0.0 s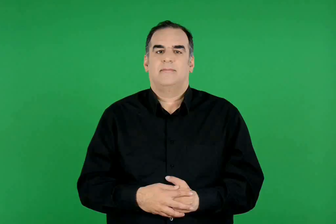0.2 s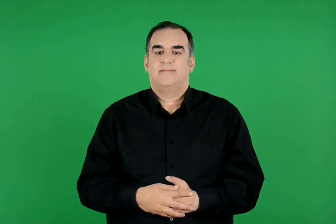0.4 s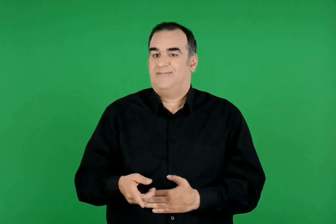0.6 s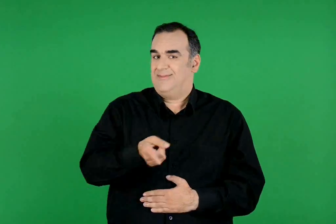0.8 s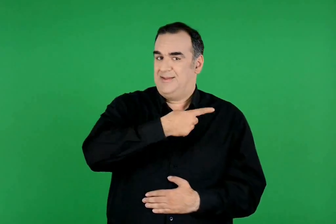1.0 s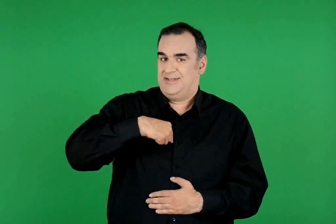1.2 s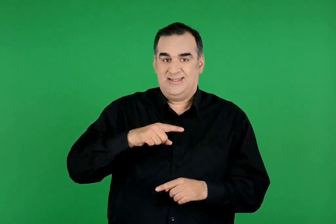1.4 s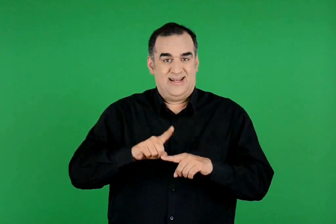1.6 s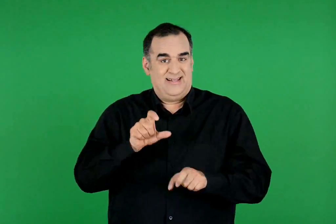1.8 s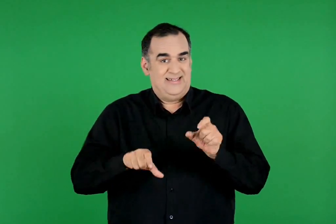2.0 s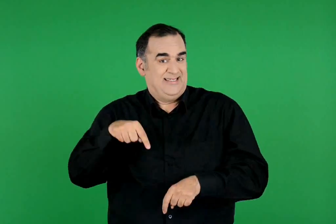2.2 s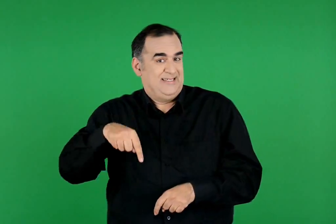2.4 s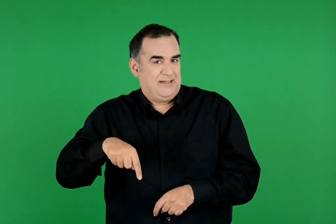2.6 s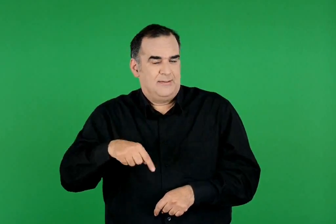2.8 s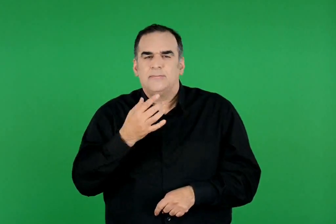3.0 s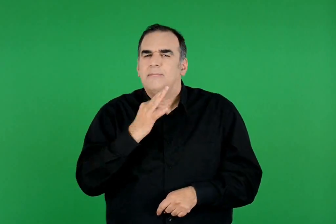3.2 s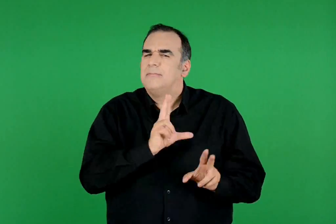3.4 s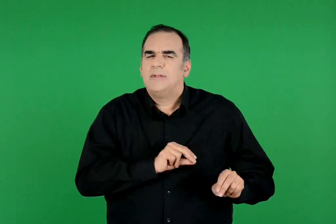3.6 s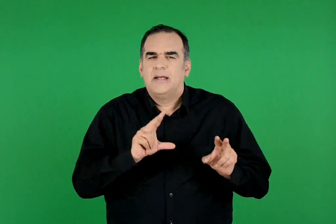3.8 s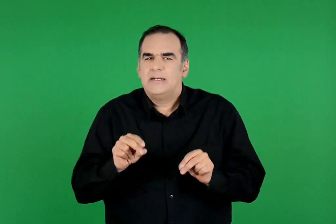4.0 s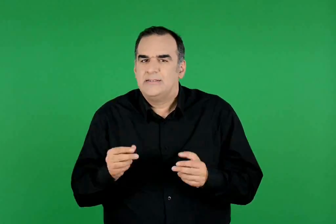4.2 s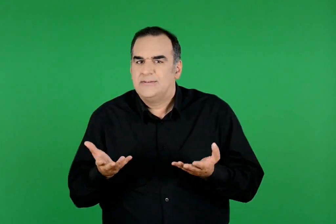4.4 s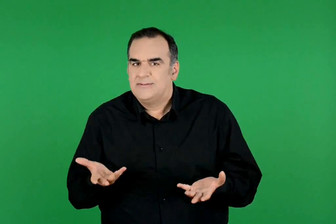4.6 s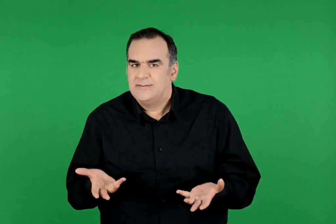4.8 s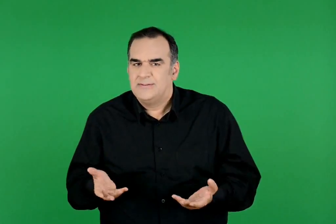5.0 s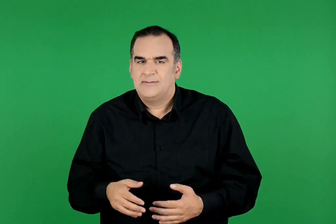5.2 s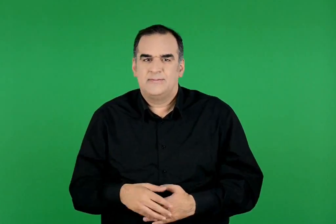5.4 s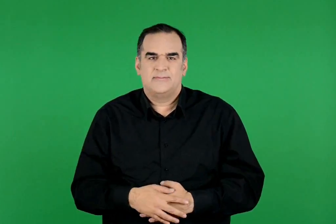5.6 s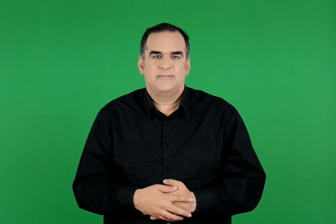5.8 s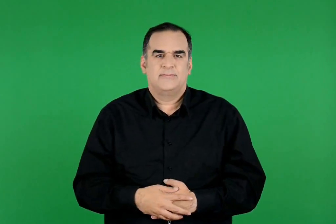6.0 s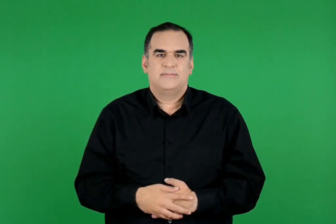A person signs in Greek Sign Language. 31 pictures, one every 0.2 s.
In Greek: με εμάς , τους σύγχρονους έλληνες , μοιάζουν
